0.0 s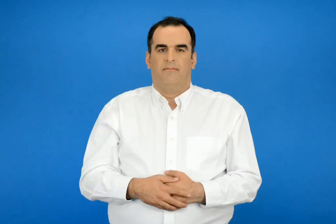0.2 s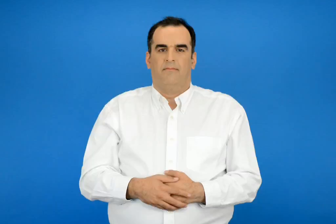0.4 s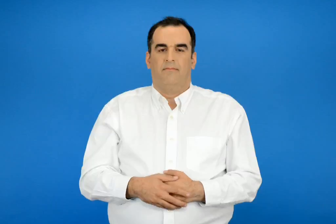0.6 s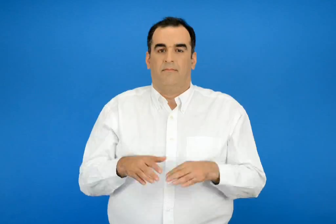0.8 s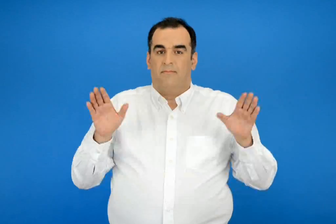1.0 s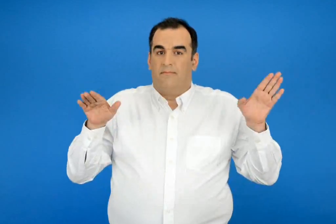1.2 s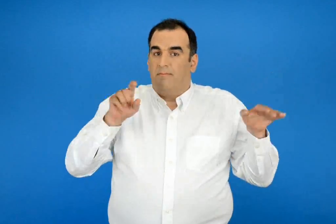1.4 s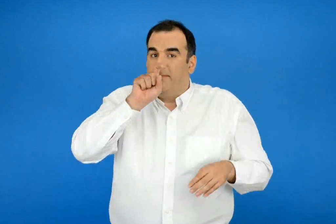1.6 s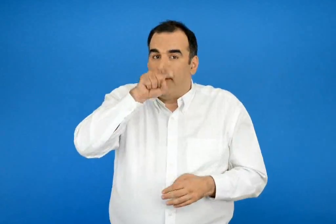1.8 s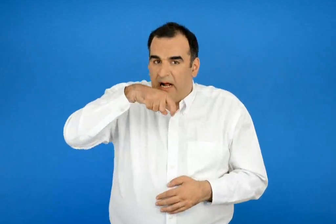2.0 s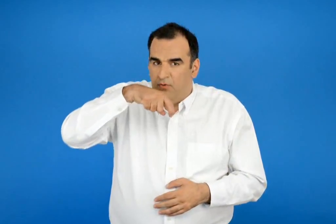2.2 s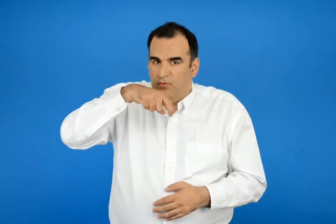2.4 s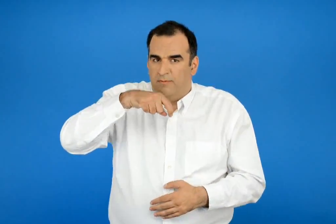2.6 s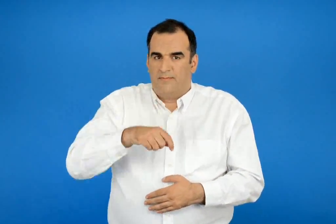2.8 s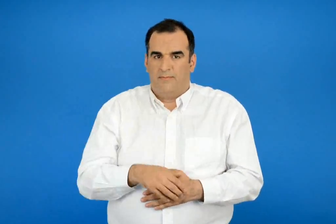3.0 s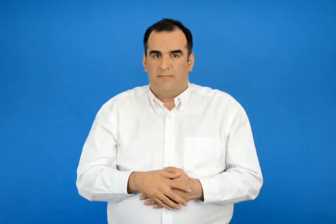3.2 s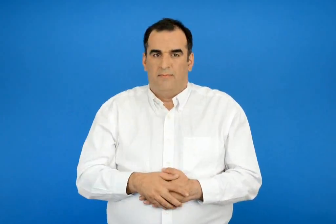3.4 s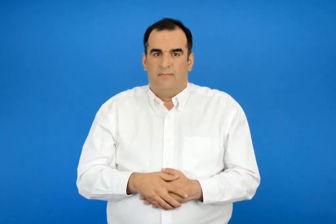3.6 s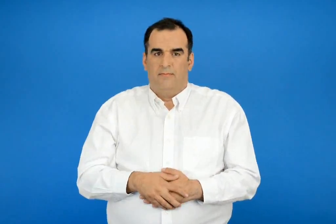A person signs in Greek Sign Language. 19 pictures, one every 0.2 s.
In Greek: ο παπαγάλος
